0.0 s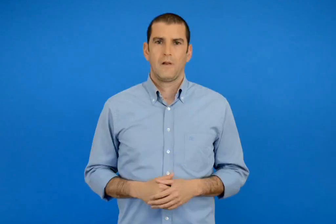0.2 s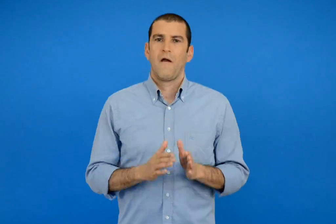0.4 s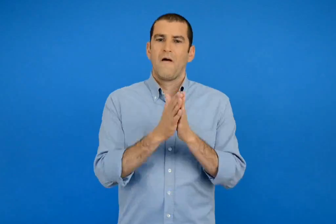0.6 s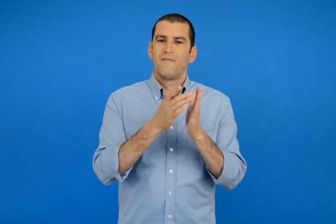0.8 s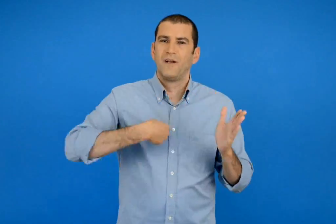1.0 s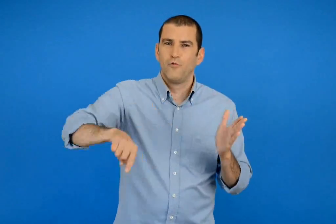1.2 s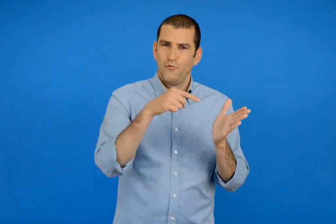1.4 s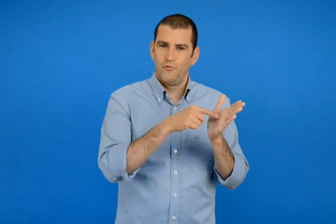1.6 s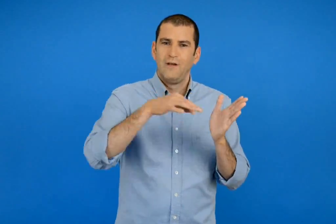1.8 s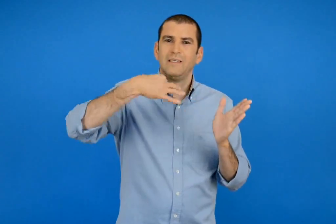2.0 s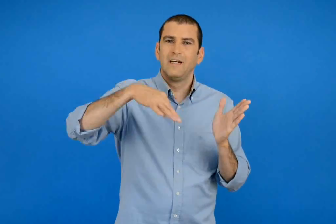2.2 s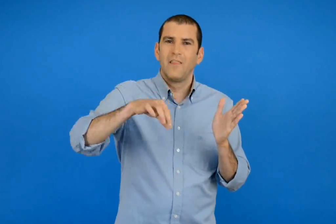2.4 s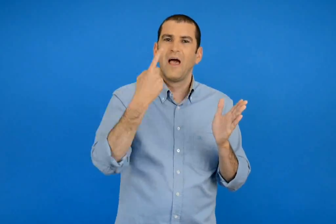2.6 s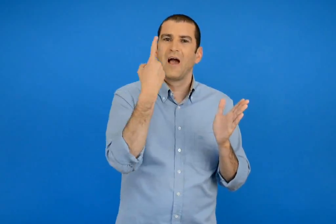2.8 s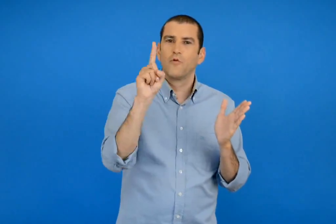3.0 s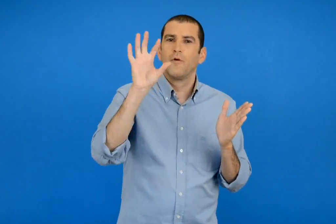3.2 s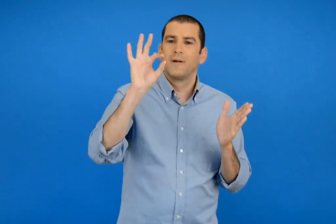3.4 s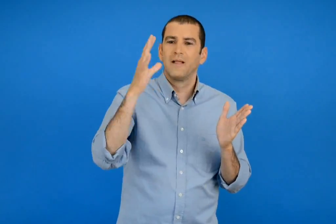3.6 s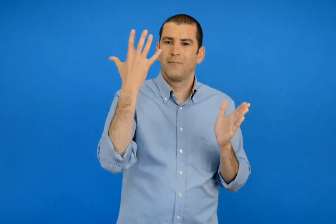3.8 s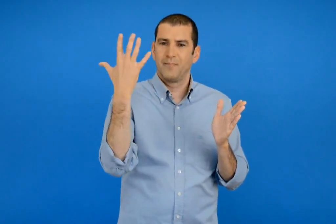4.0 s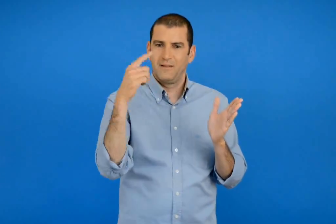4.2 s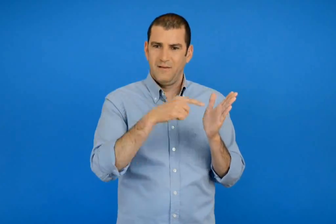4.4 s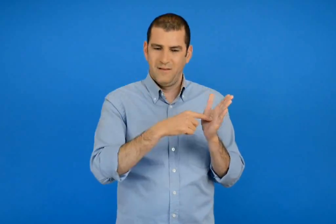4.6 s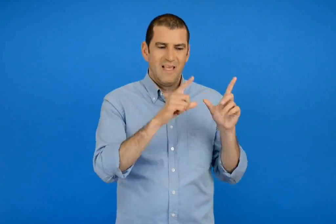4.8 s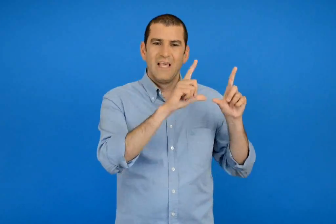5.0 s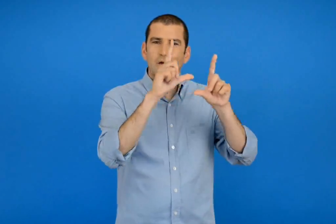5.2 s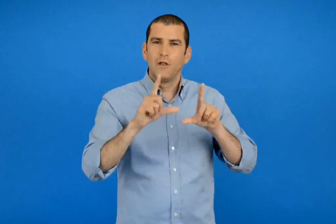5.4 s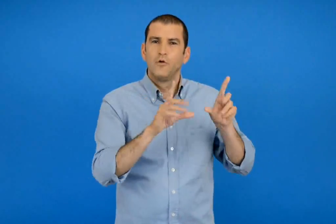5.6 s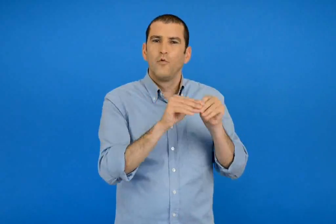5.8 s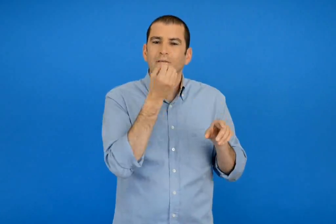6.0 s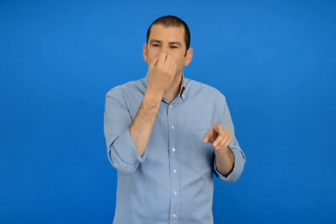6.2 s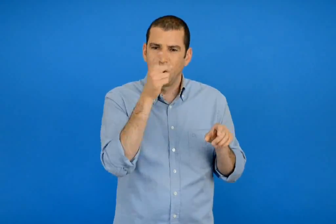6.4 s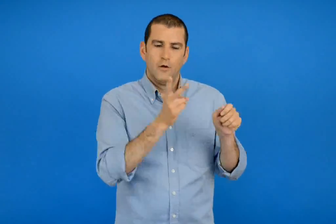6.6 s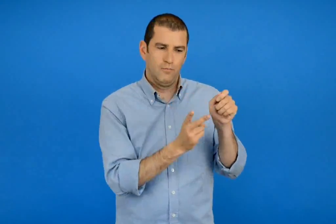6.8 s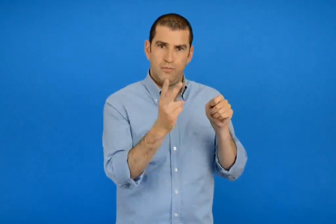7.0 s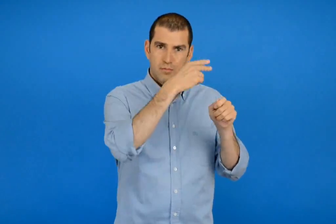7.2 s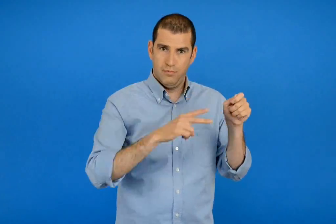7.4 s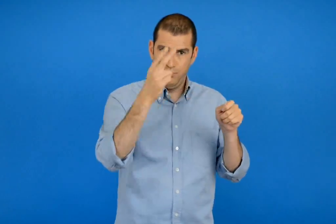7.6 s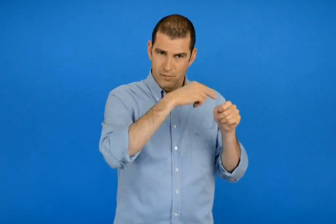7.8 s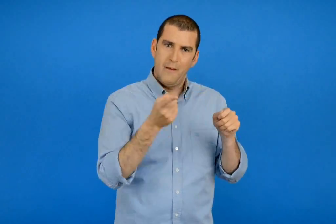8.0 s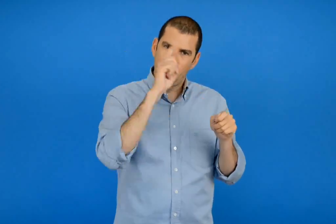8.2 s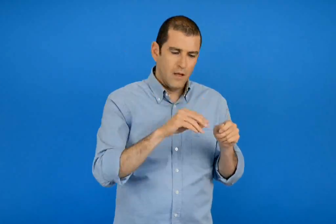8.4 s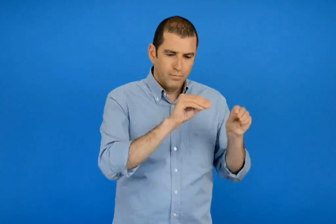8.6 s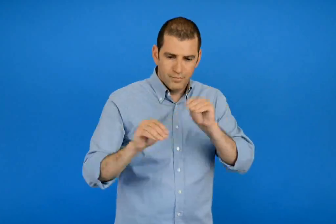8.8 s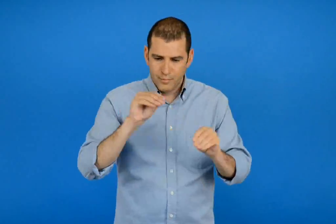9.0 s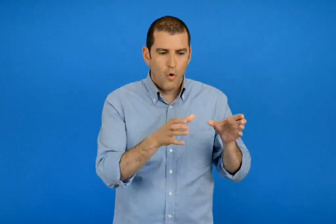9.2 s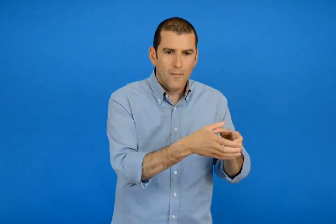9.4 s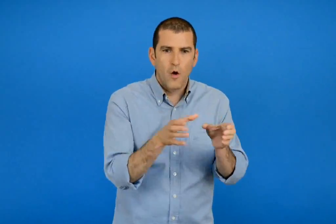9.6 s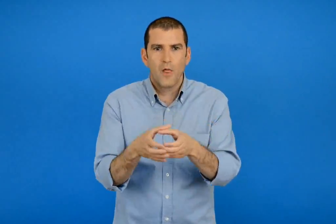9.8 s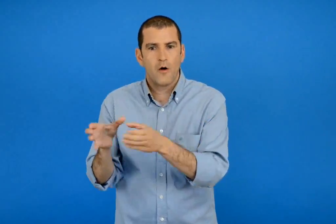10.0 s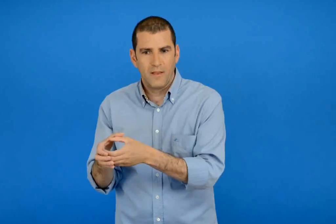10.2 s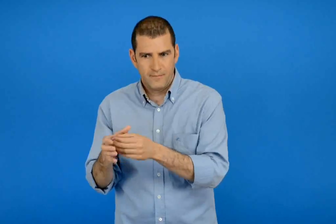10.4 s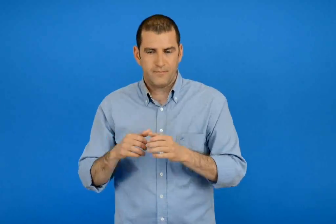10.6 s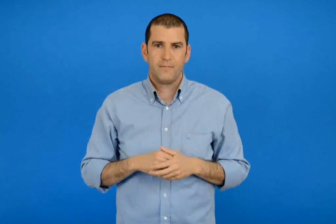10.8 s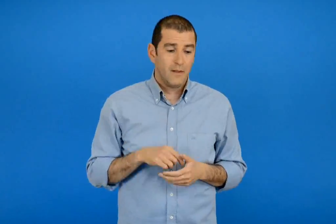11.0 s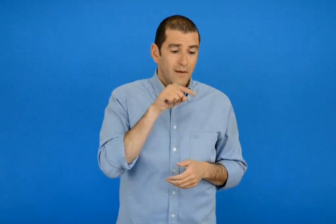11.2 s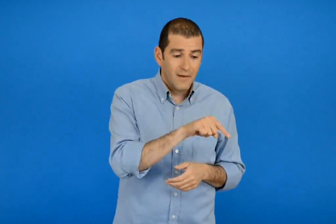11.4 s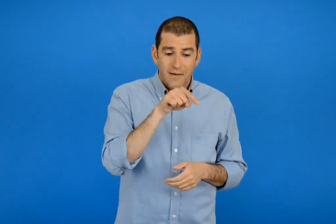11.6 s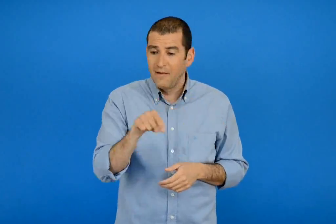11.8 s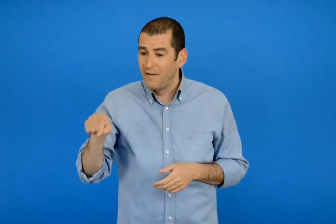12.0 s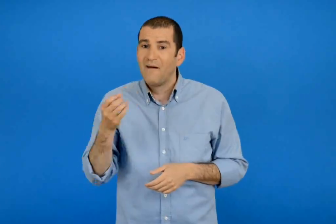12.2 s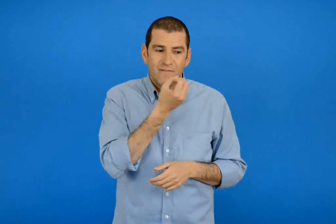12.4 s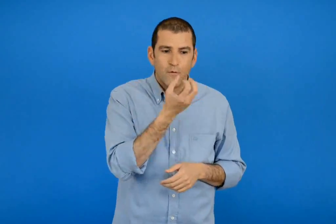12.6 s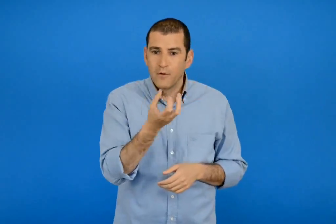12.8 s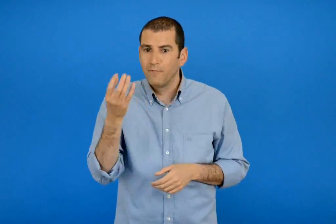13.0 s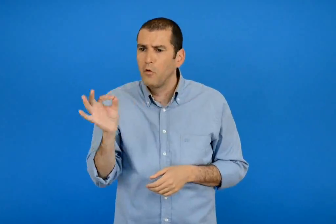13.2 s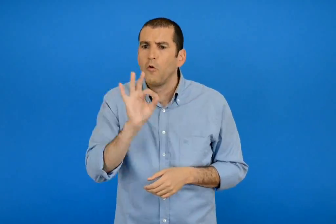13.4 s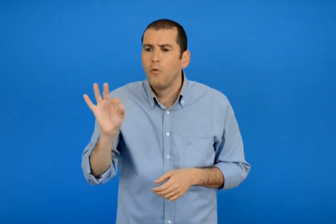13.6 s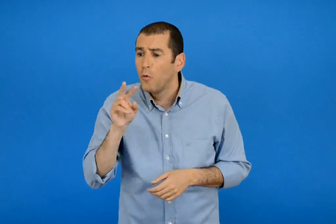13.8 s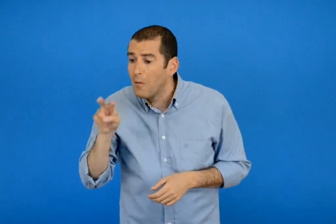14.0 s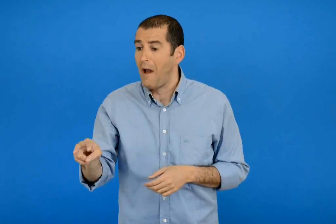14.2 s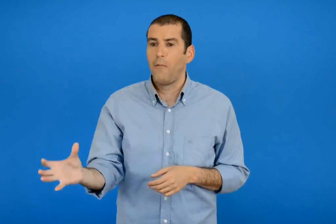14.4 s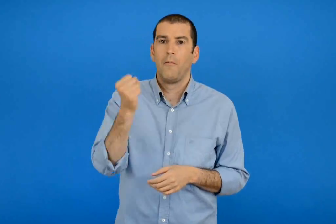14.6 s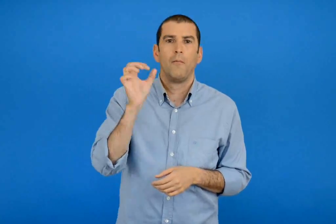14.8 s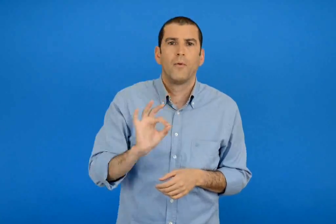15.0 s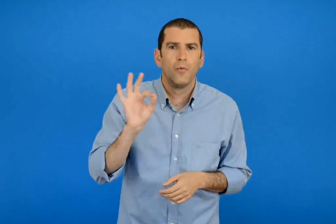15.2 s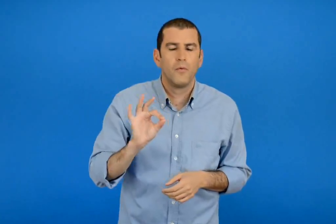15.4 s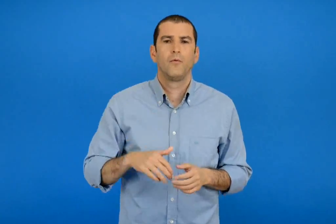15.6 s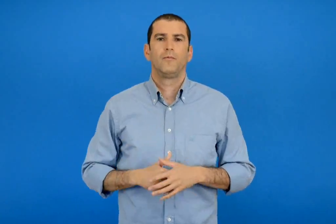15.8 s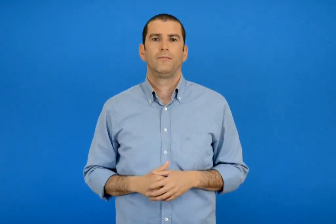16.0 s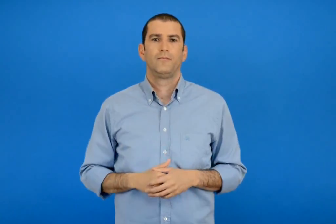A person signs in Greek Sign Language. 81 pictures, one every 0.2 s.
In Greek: κόβουμε τις εικόνες με τα φυτά από τη σελίδα 155 του βιβλίου μας και σχηματίζουμε ομάδες που συναντάμε το κάθε φυτό ;
